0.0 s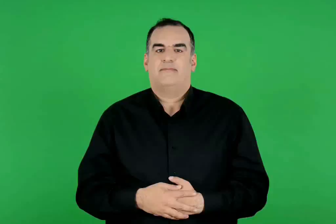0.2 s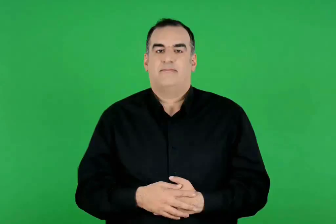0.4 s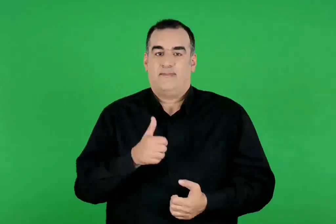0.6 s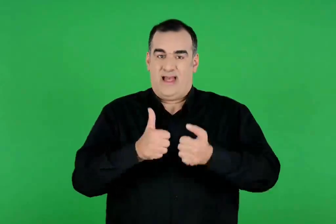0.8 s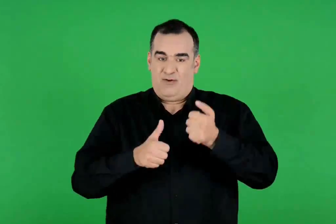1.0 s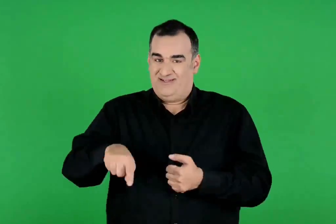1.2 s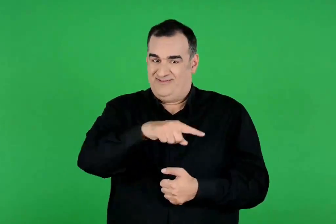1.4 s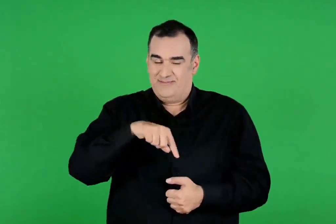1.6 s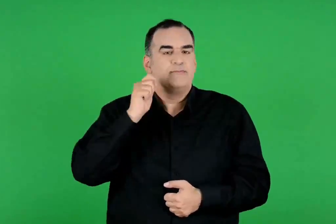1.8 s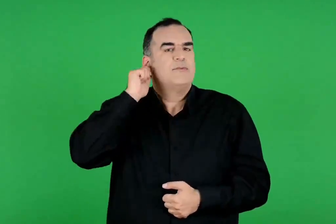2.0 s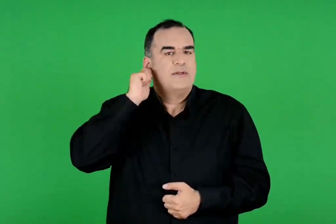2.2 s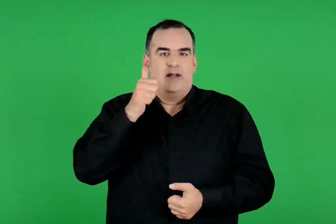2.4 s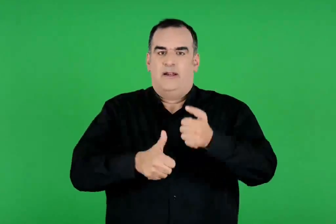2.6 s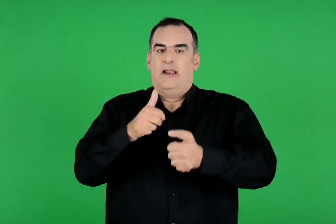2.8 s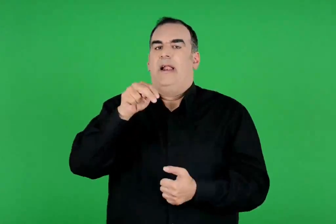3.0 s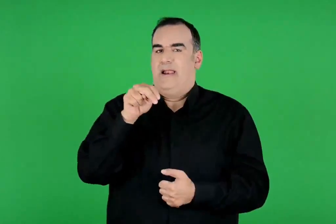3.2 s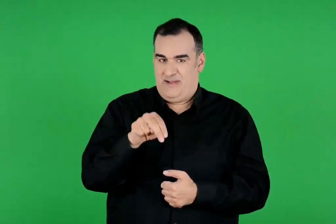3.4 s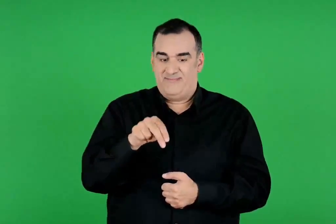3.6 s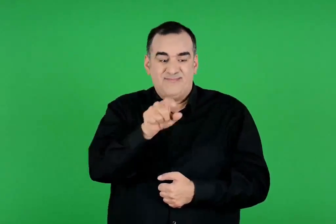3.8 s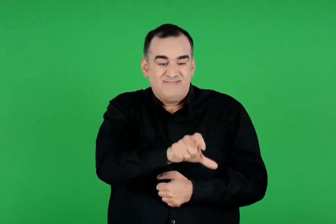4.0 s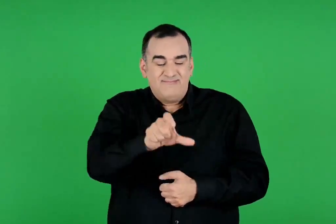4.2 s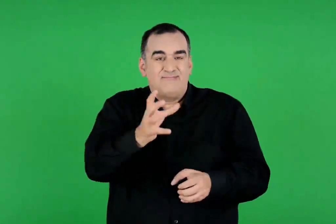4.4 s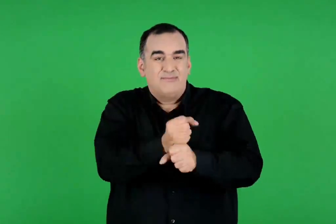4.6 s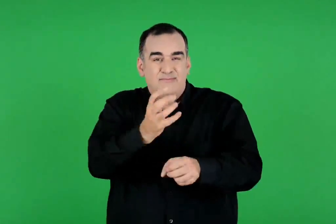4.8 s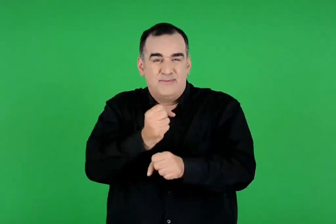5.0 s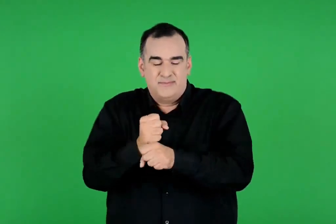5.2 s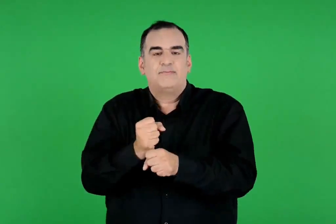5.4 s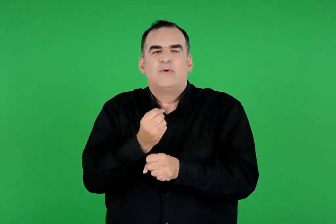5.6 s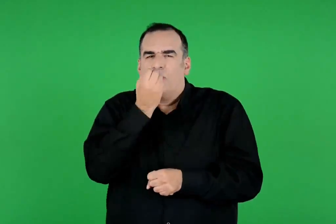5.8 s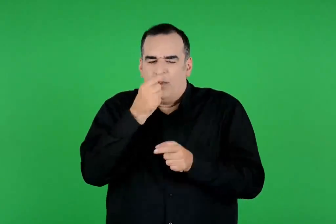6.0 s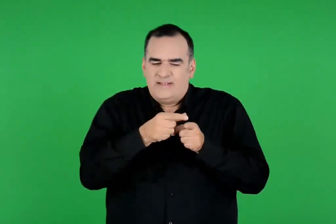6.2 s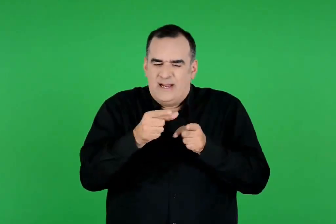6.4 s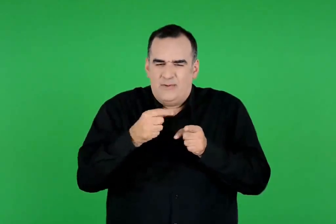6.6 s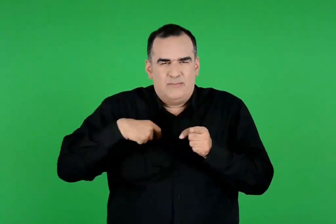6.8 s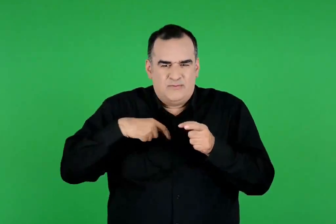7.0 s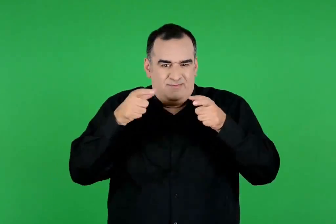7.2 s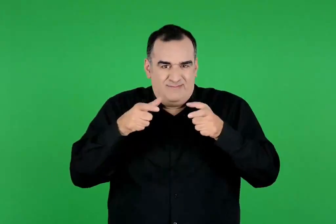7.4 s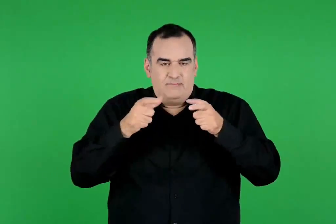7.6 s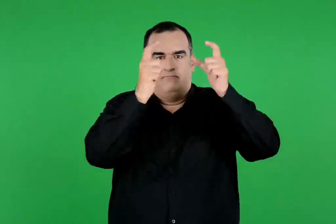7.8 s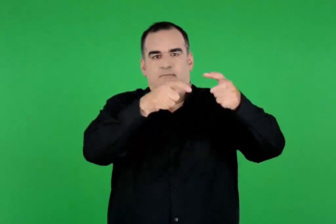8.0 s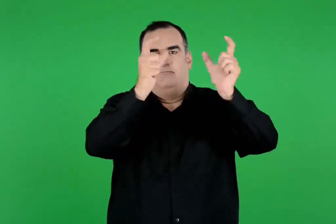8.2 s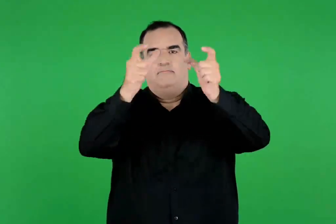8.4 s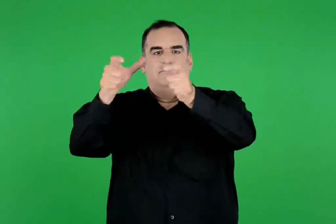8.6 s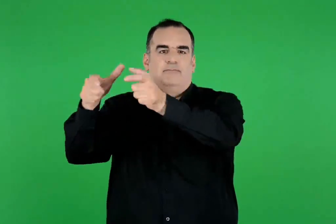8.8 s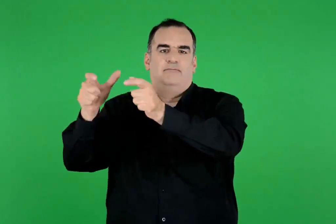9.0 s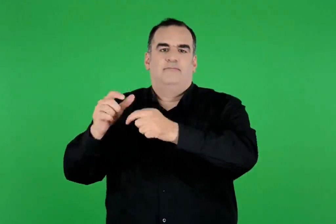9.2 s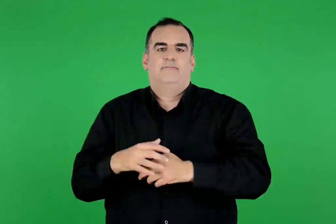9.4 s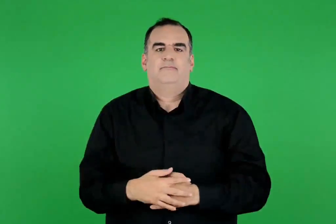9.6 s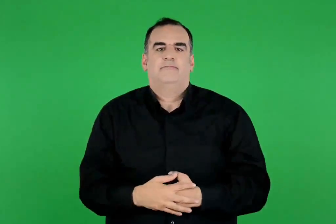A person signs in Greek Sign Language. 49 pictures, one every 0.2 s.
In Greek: οι αγώνες αυτοί ονομάζονταν νεμέα και τους νικητές τους στεφάνωναν με στεφάνι από αγριοσέληνο
